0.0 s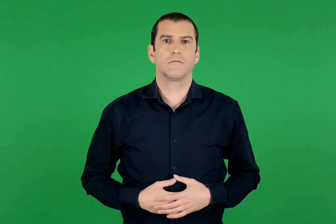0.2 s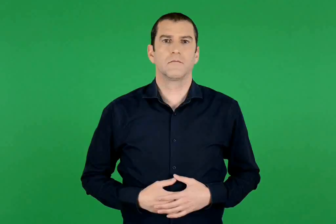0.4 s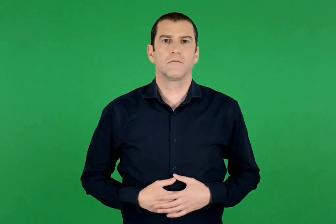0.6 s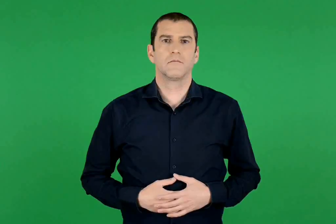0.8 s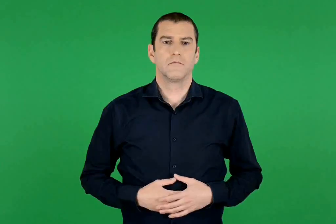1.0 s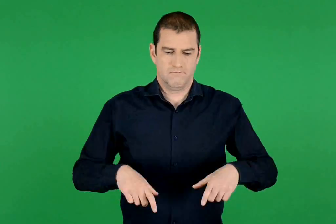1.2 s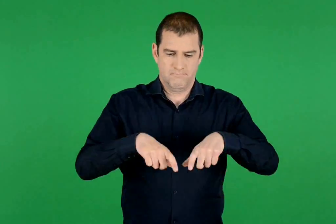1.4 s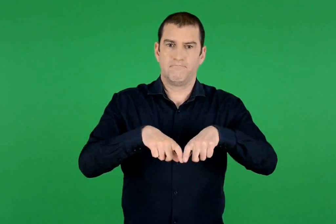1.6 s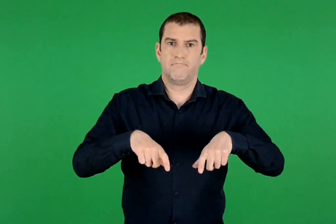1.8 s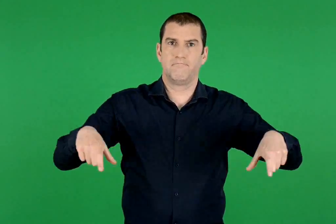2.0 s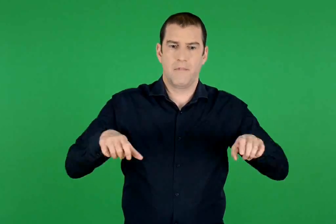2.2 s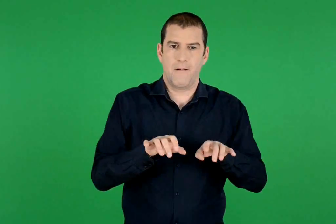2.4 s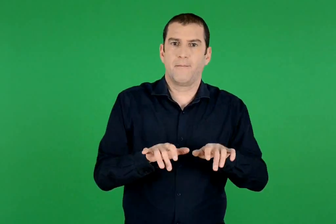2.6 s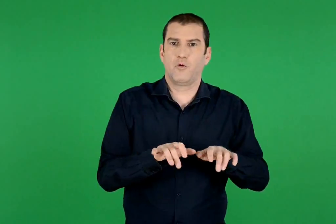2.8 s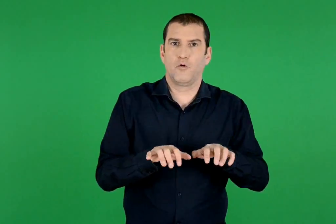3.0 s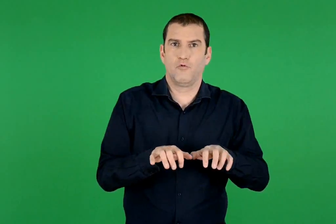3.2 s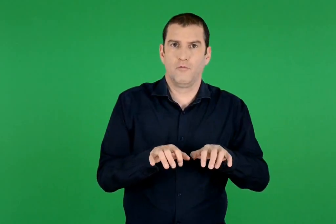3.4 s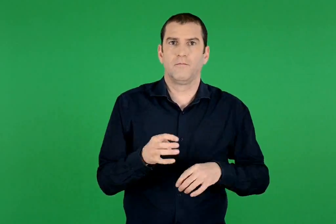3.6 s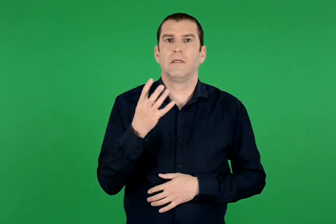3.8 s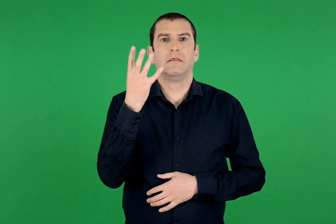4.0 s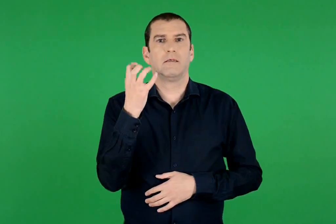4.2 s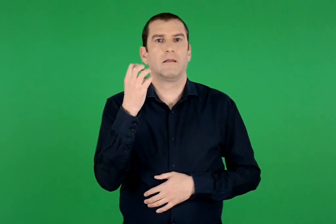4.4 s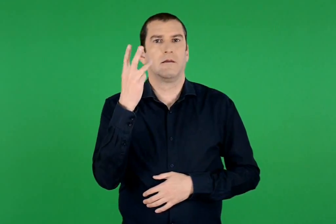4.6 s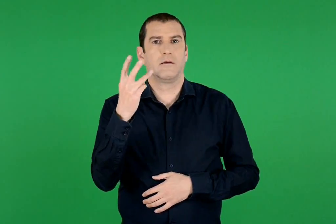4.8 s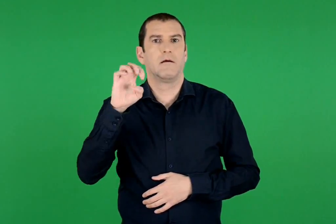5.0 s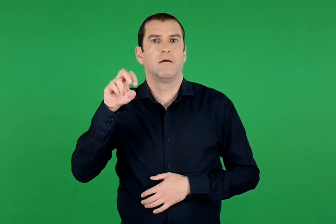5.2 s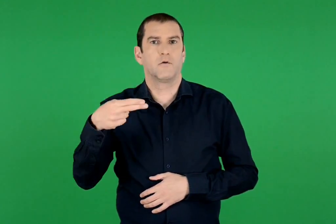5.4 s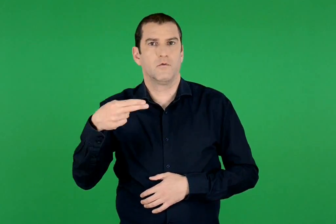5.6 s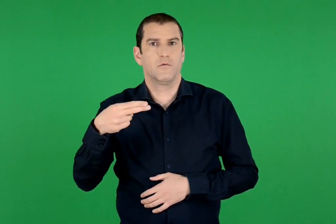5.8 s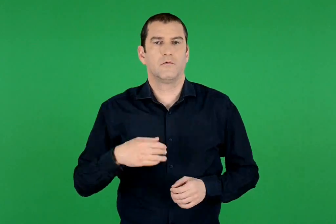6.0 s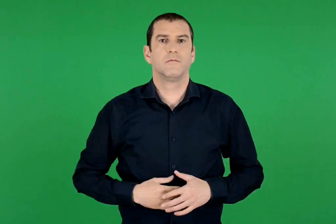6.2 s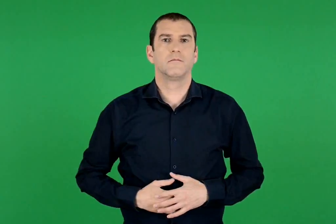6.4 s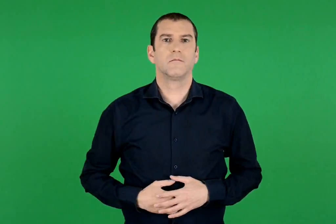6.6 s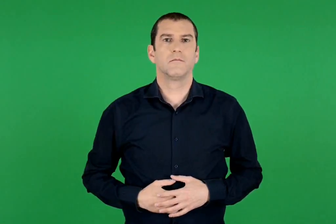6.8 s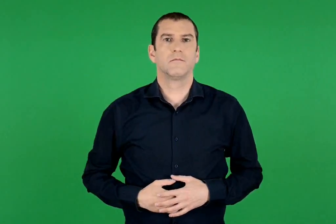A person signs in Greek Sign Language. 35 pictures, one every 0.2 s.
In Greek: πληκτρολόγιο 43 €
